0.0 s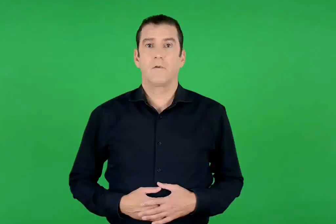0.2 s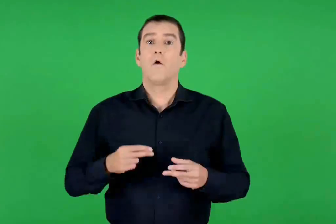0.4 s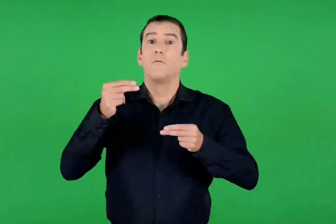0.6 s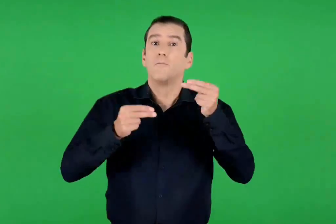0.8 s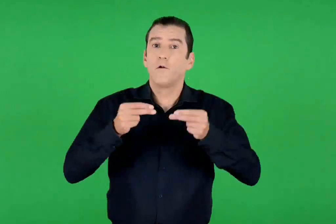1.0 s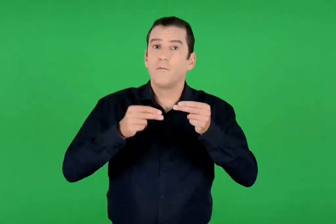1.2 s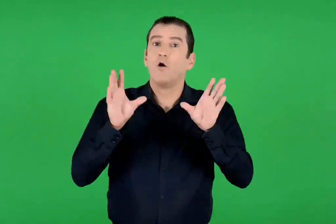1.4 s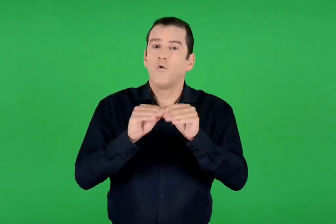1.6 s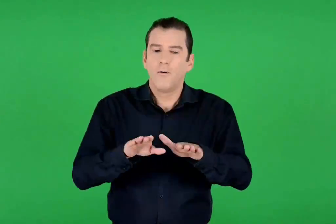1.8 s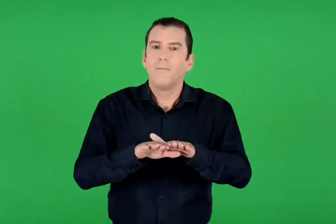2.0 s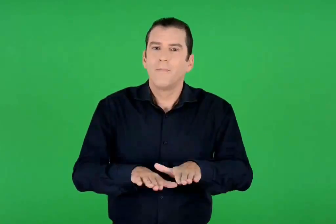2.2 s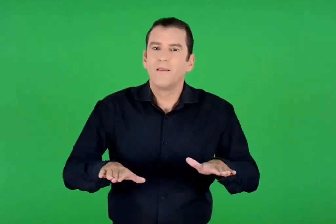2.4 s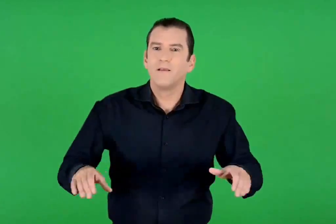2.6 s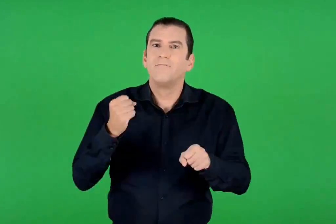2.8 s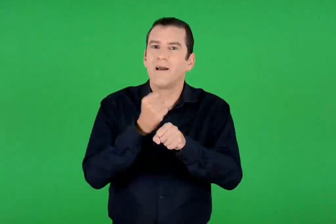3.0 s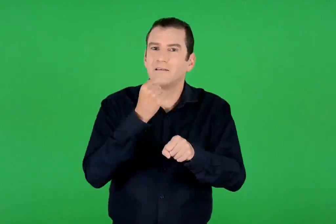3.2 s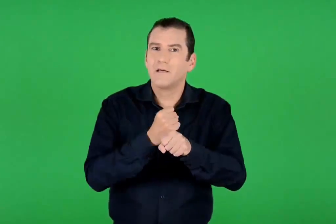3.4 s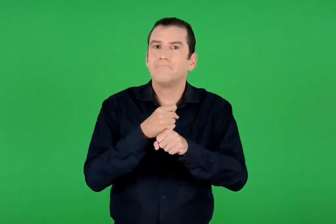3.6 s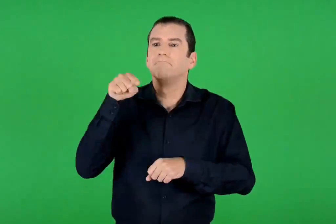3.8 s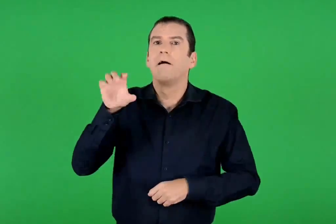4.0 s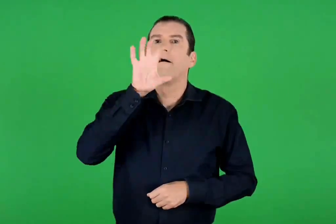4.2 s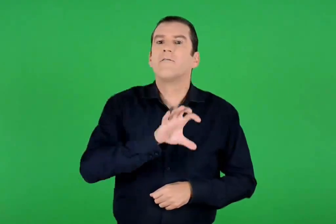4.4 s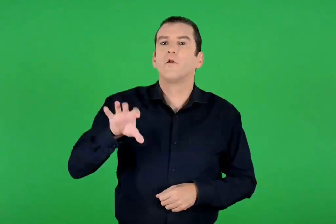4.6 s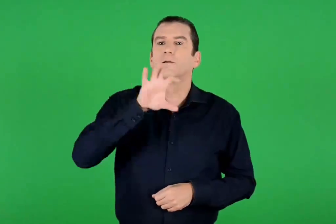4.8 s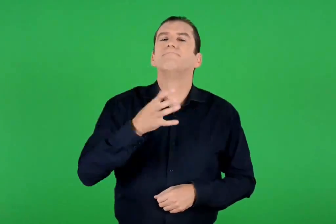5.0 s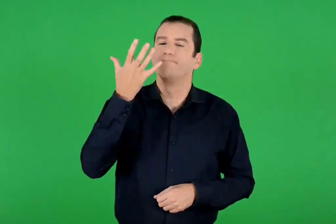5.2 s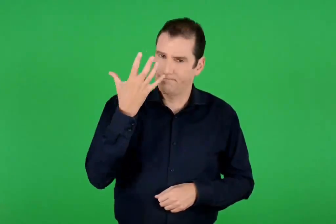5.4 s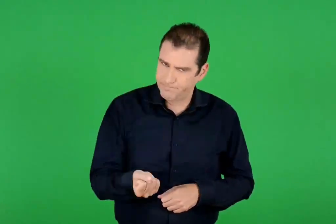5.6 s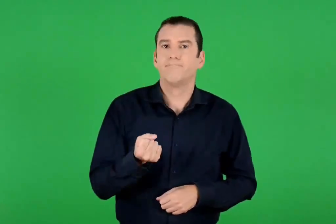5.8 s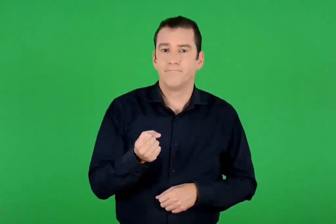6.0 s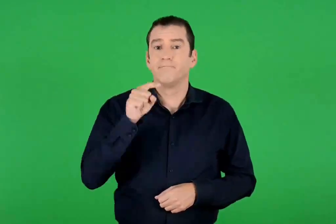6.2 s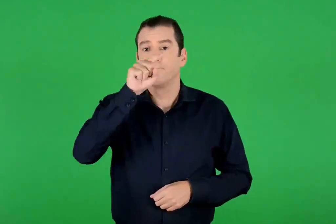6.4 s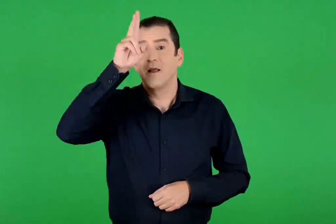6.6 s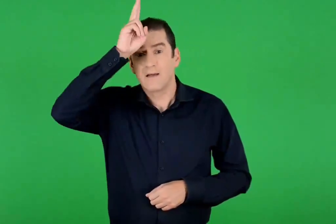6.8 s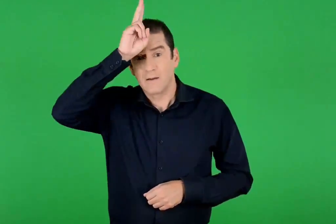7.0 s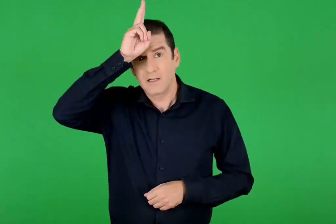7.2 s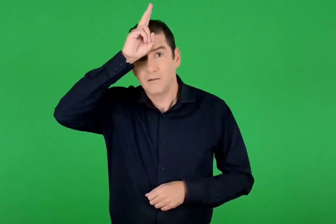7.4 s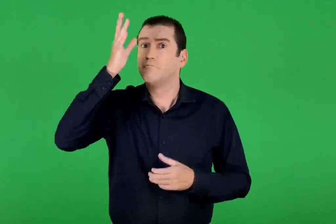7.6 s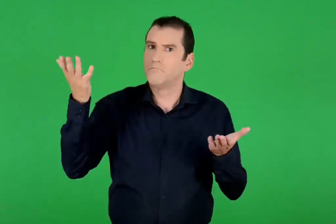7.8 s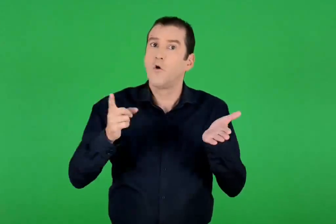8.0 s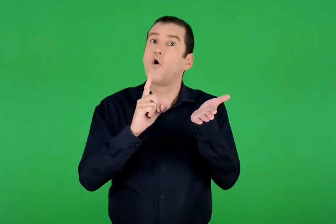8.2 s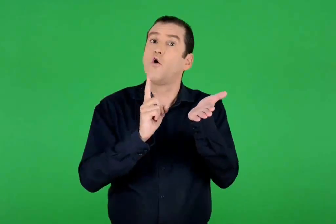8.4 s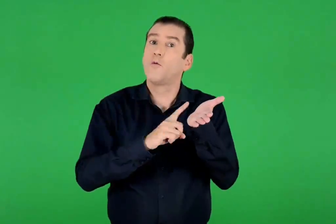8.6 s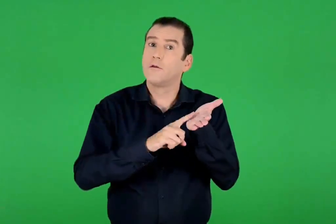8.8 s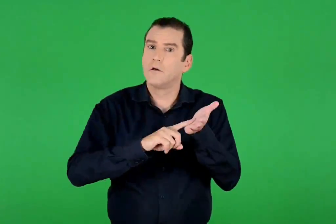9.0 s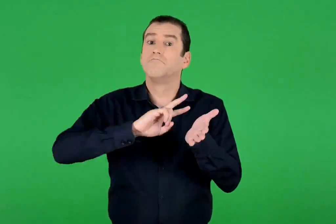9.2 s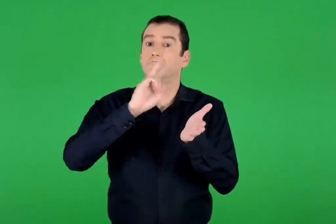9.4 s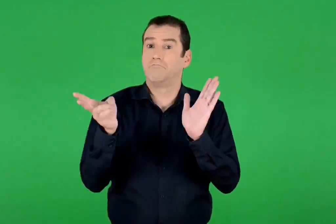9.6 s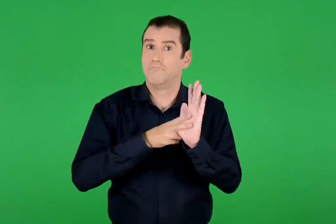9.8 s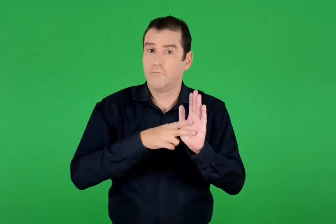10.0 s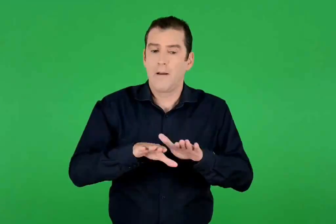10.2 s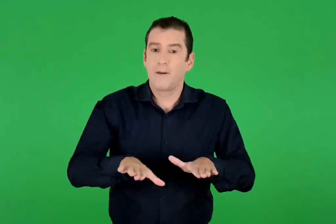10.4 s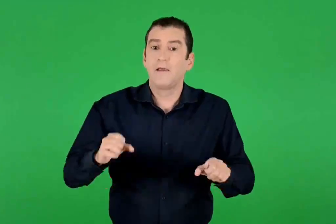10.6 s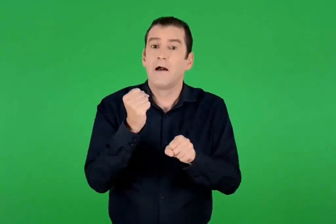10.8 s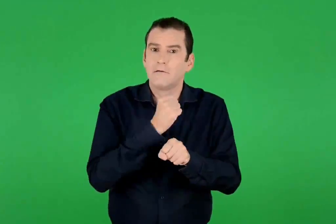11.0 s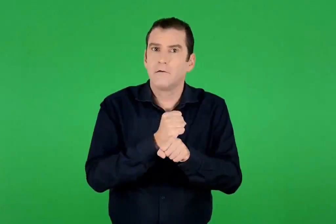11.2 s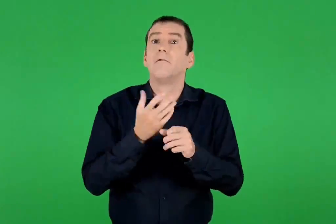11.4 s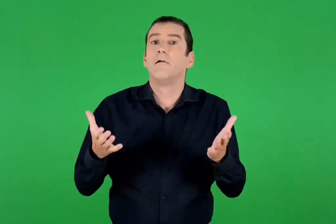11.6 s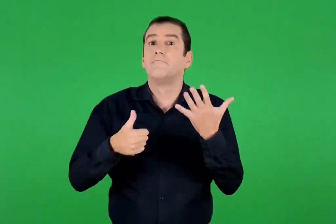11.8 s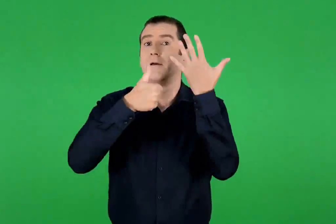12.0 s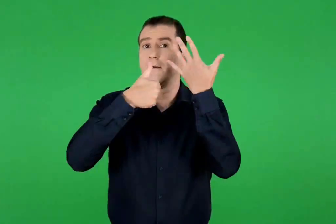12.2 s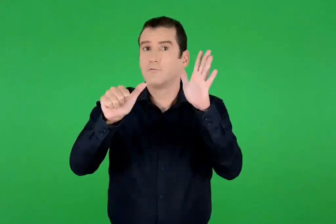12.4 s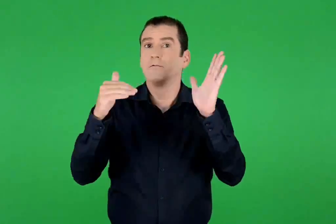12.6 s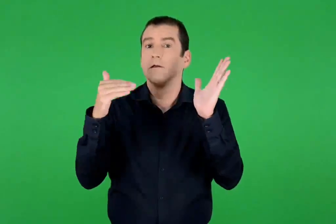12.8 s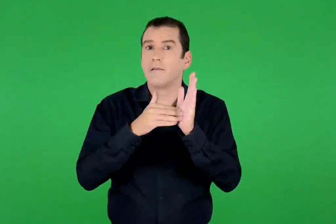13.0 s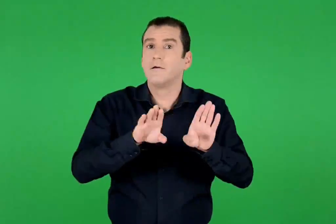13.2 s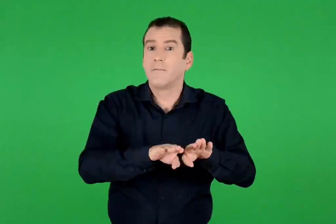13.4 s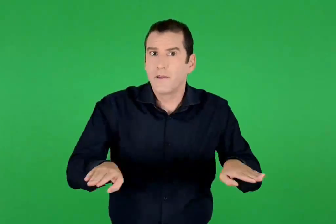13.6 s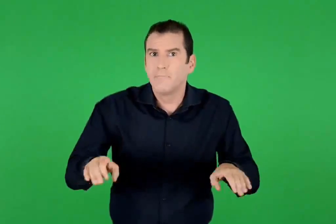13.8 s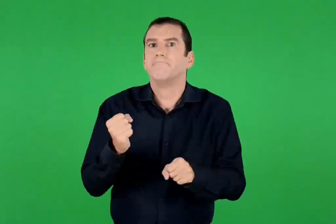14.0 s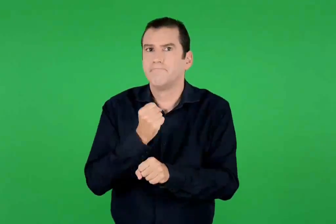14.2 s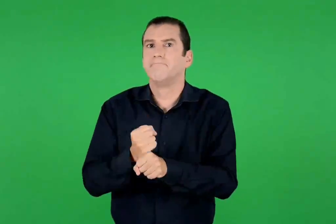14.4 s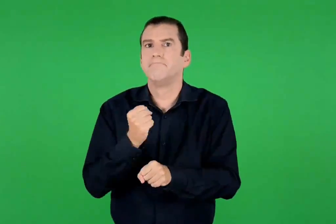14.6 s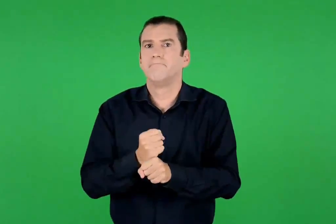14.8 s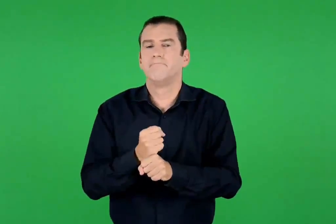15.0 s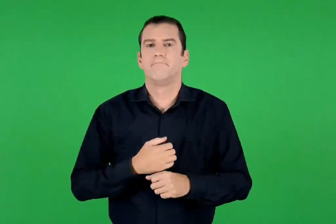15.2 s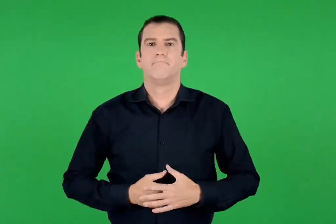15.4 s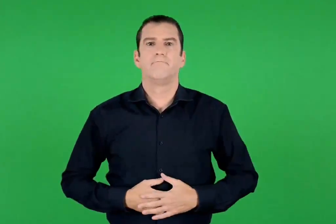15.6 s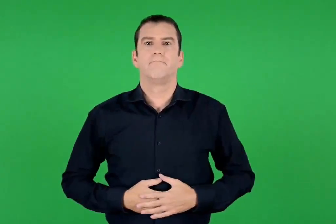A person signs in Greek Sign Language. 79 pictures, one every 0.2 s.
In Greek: και στην ευρώπη συναντάμε το πρόβλημα της παιδικής εργασίας. στη γερμανία , αν και η νομοθεσία απαγορεύει την παιδική εργασία , 600.000 παιδιά εργάζονται
